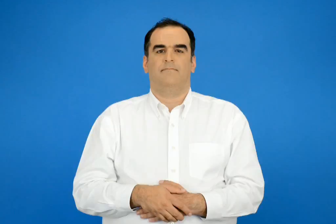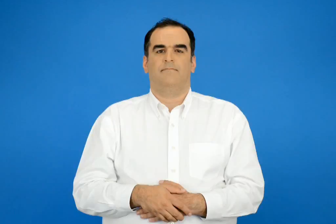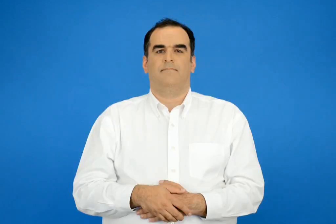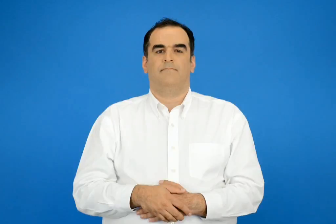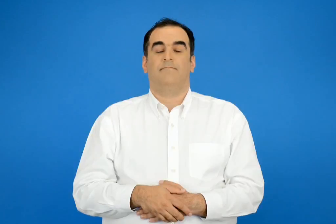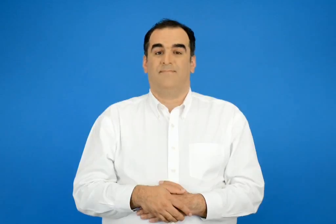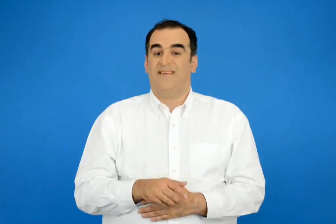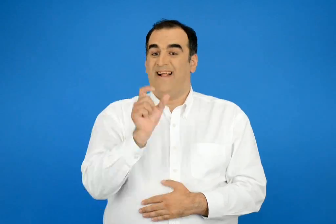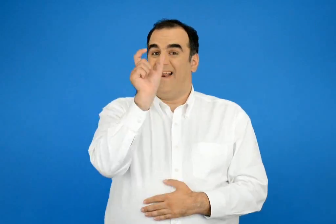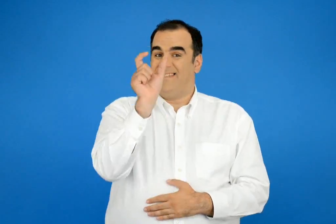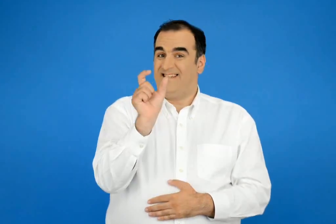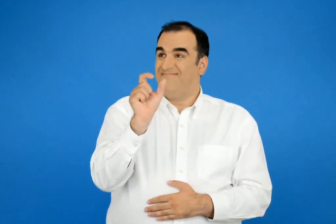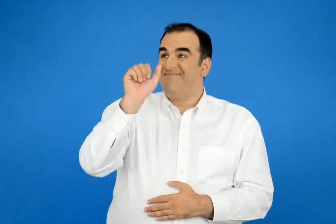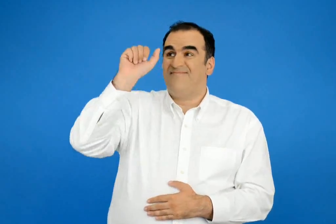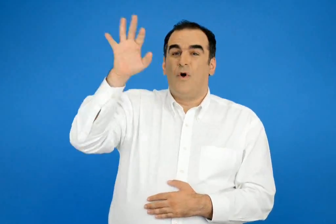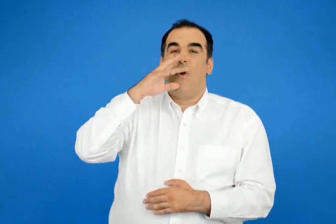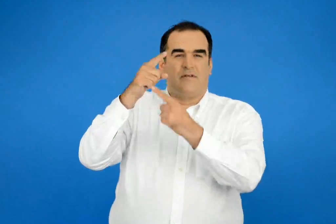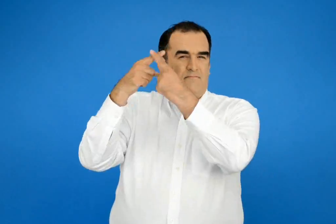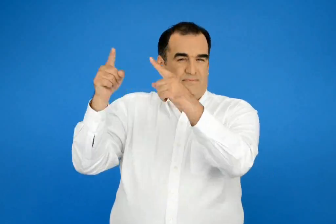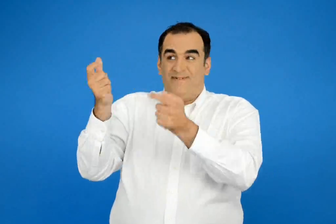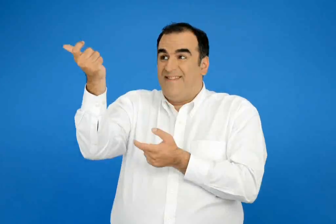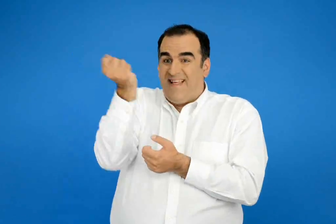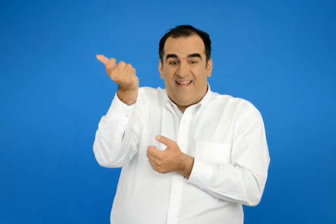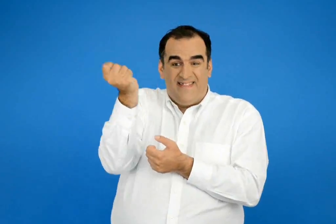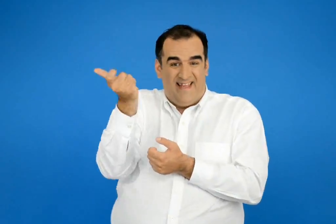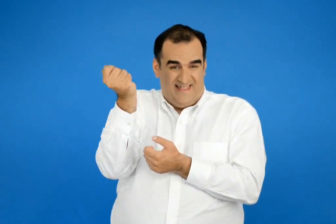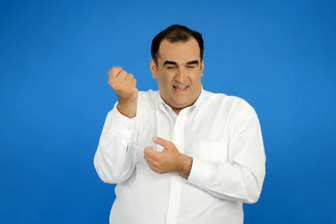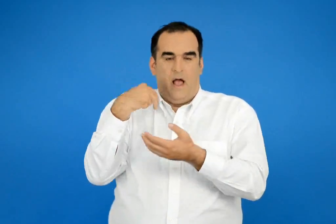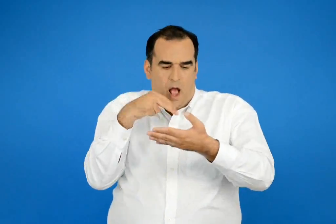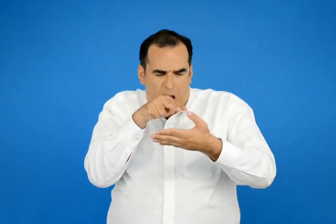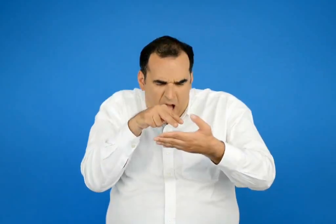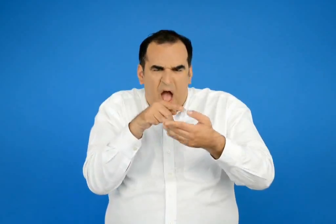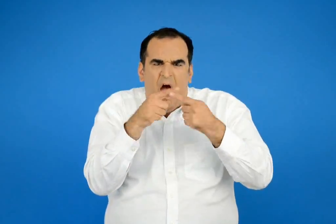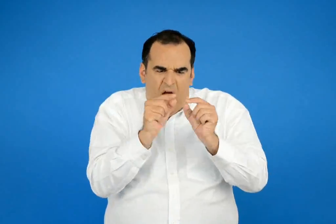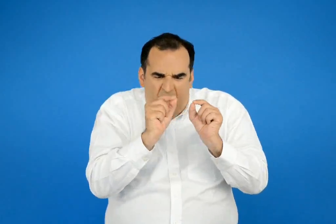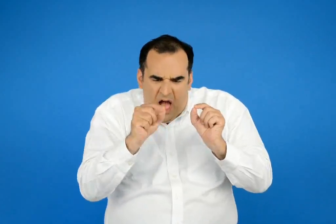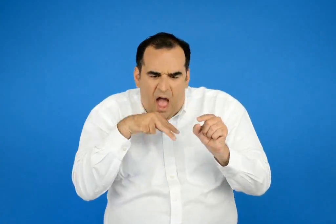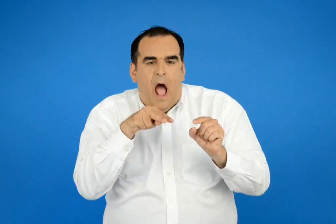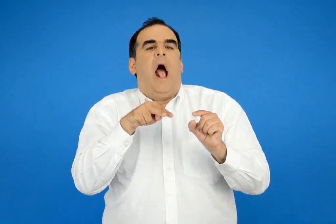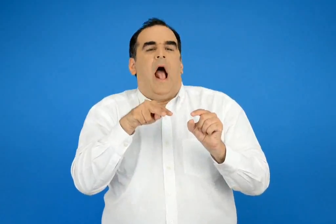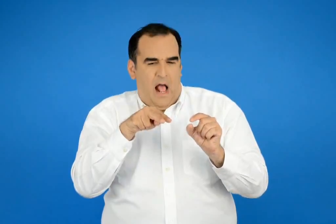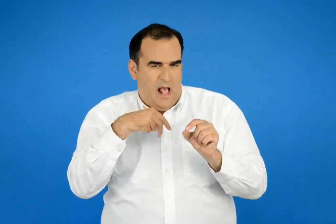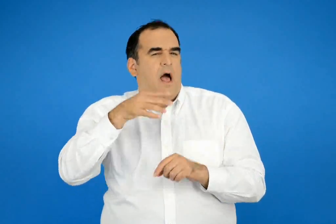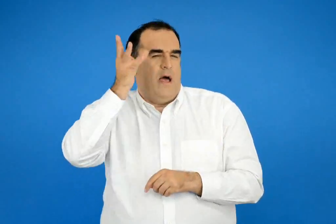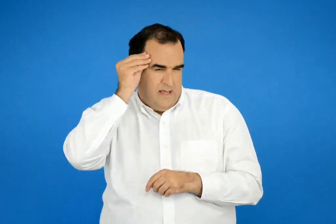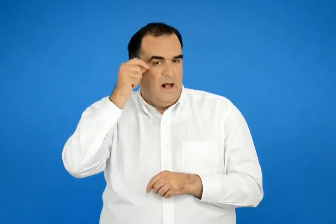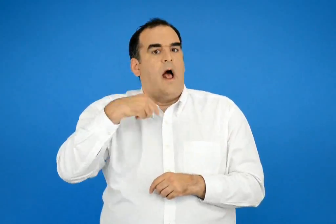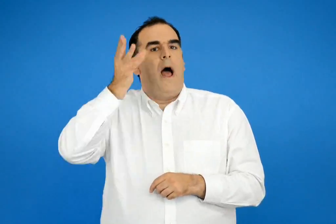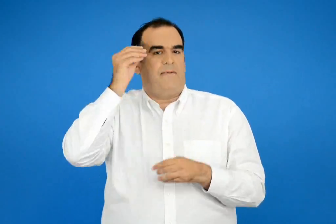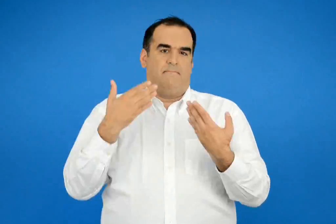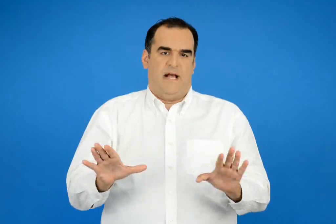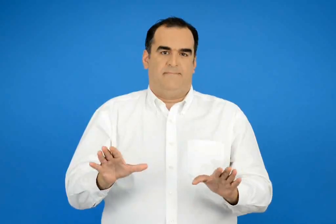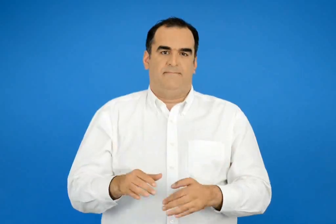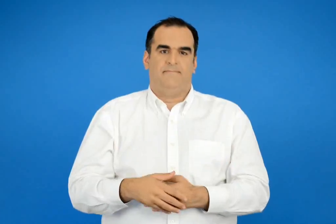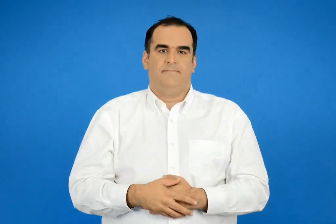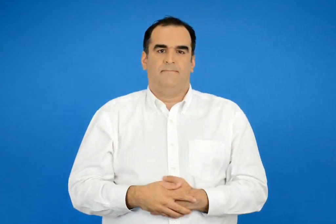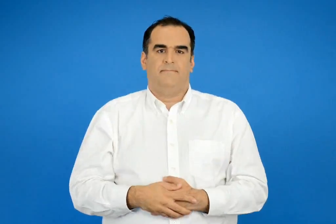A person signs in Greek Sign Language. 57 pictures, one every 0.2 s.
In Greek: έμαθα λέξεις που έχουμε δανειστεί από άλλες γλώσσες και παρατήρησα τα χαρακτηριστικά τους
